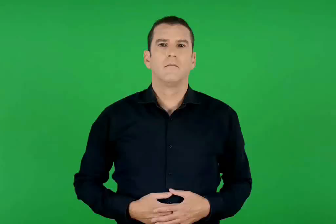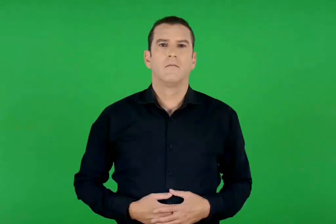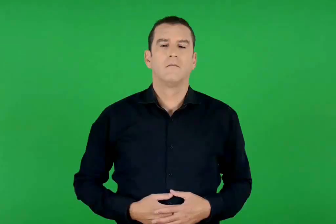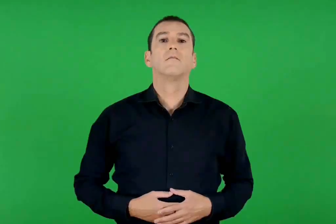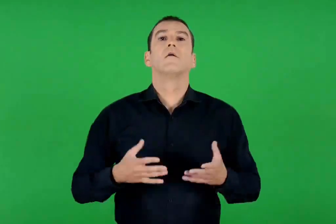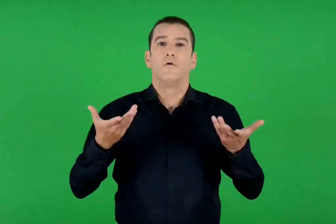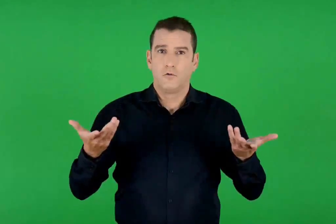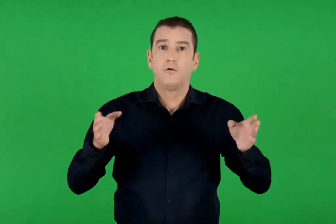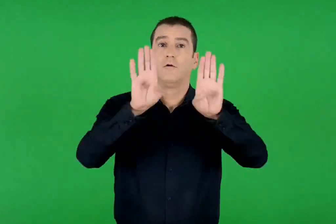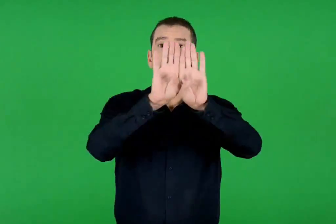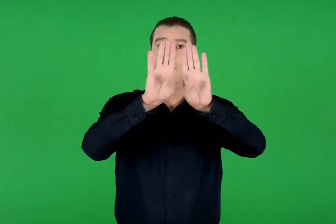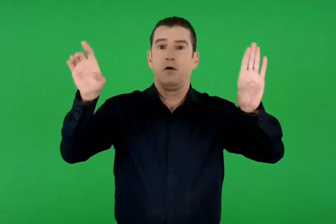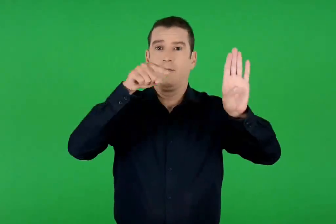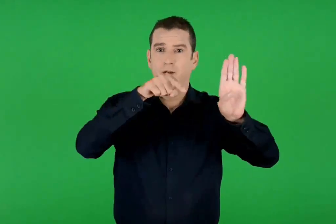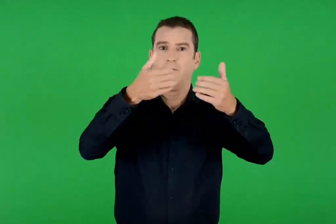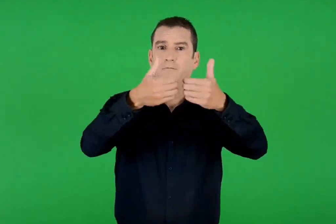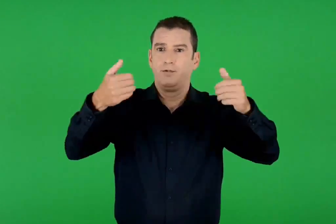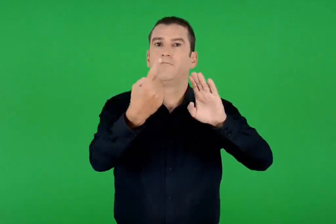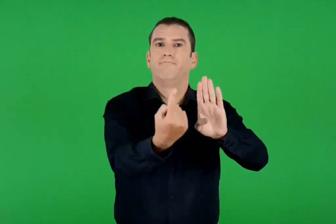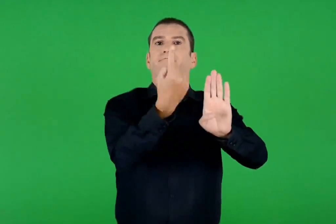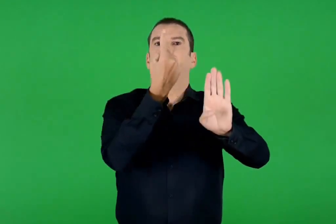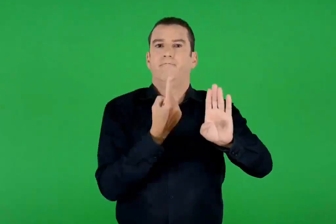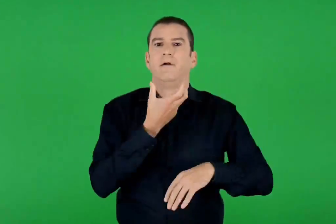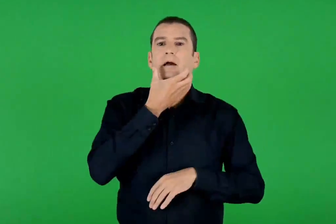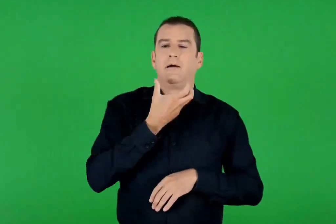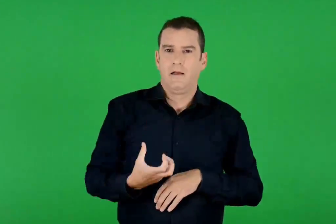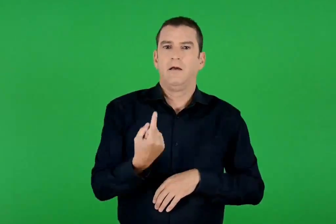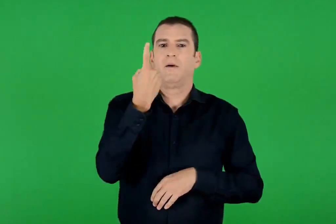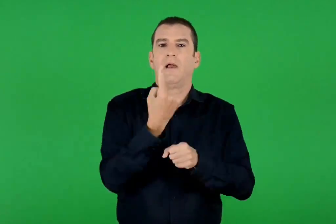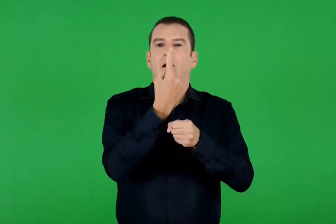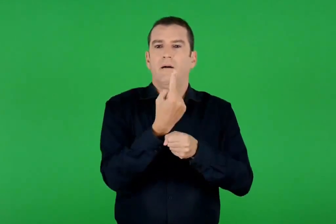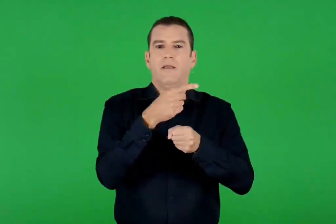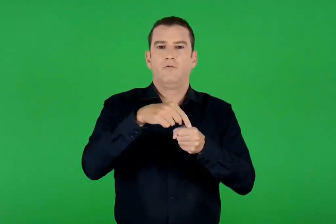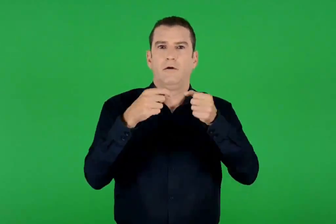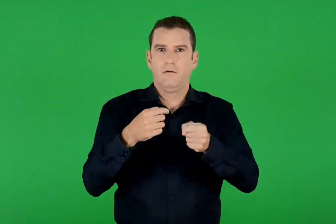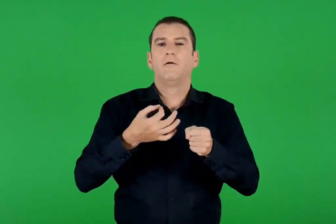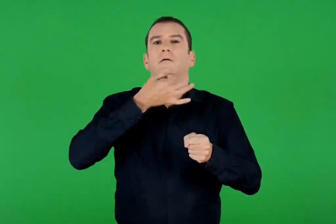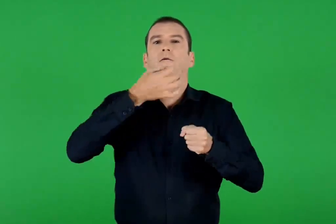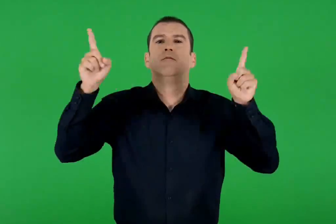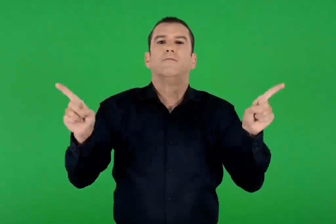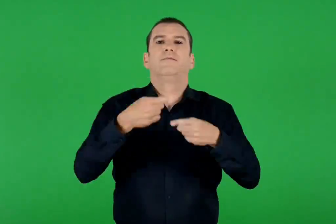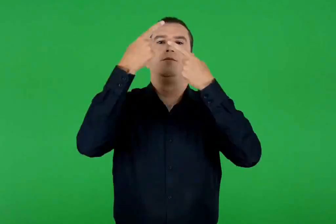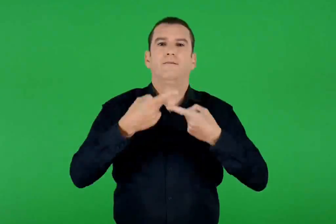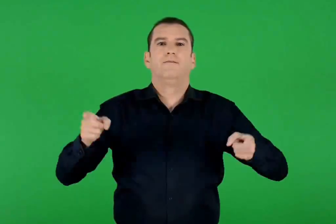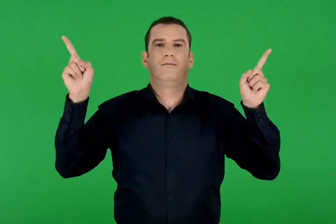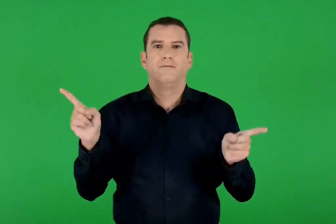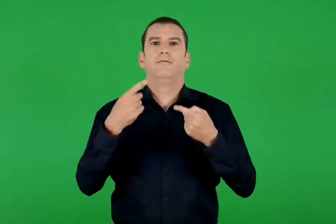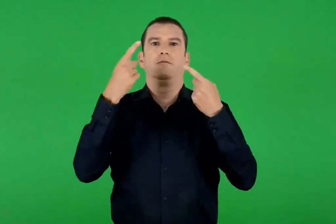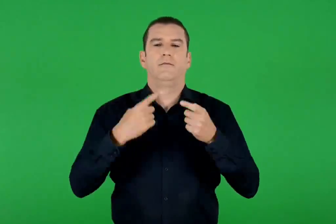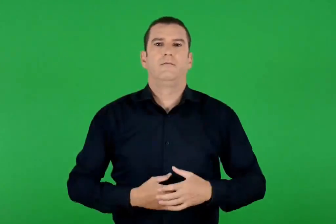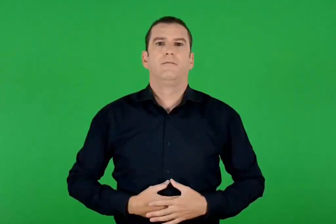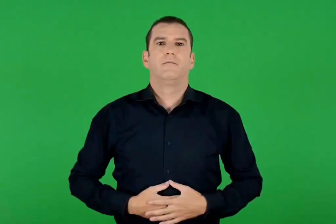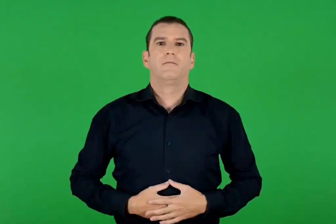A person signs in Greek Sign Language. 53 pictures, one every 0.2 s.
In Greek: και τότε , ανοίγει η ωραία πύλη και ο ιερέας , με μια λαμπάδα στο χέρι ψάλλει πανηγυρικά
